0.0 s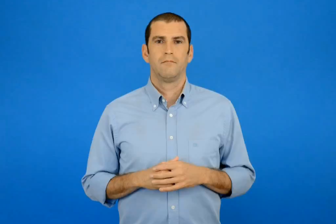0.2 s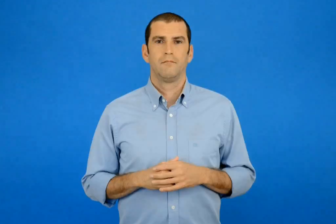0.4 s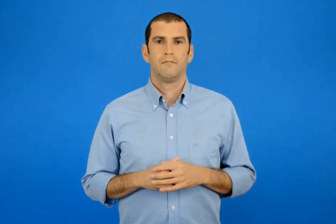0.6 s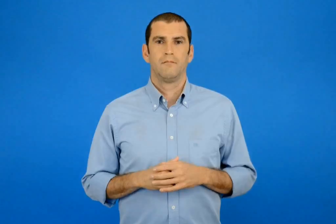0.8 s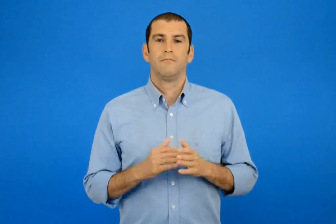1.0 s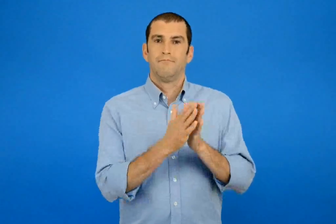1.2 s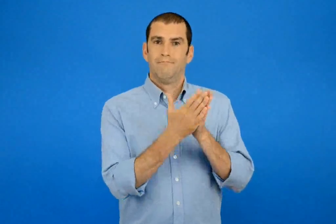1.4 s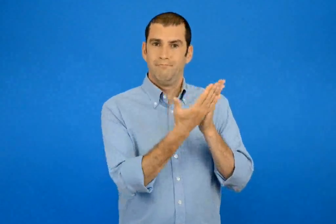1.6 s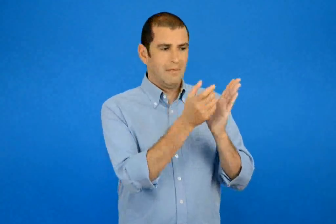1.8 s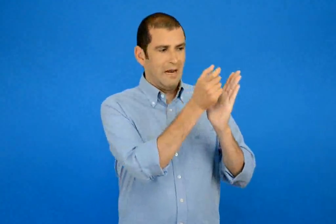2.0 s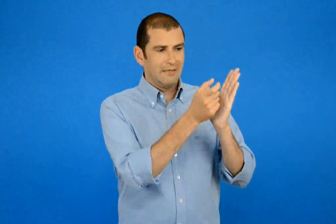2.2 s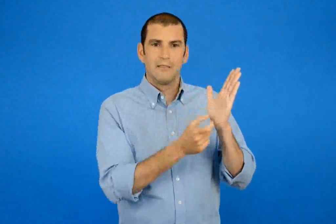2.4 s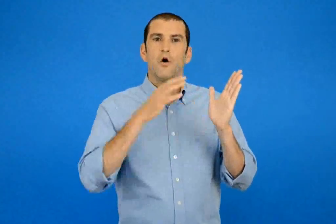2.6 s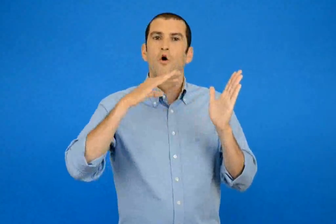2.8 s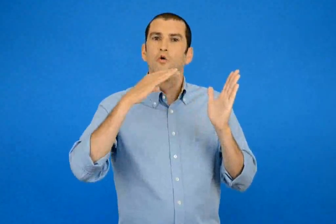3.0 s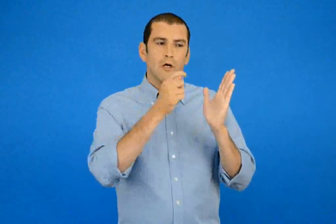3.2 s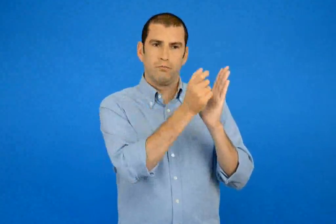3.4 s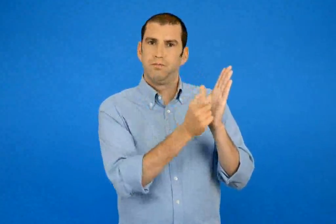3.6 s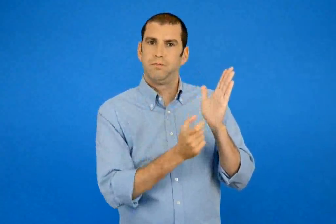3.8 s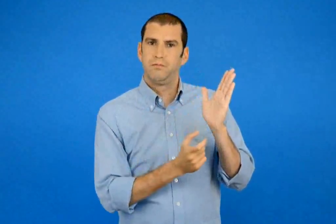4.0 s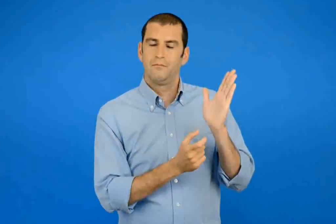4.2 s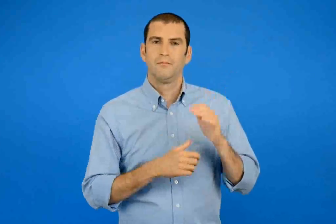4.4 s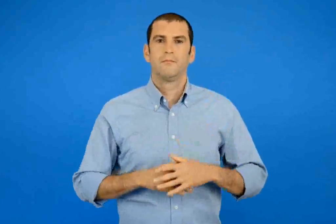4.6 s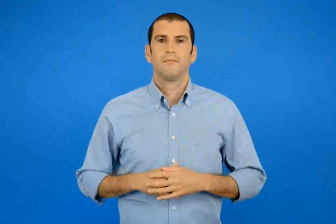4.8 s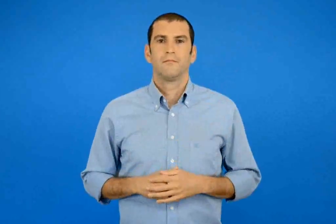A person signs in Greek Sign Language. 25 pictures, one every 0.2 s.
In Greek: γλωσσάριο
